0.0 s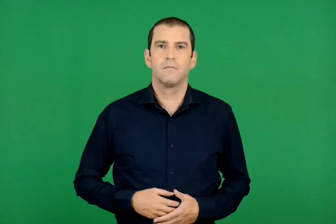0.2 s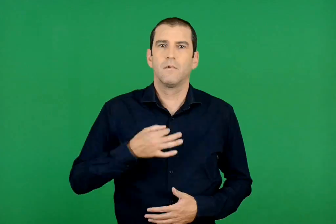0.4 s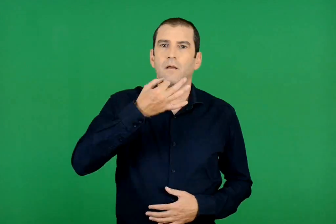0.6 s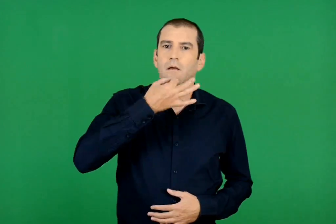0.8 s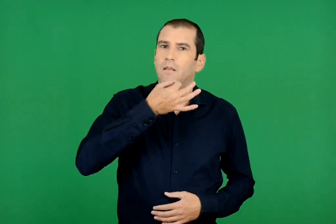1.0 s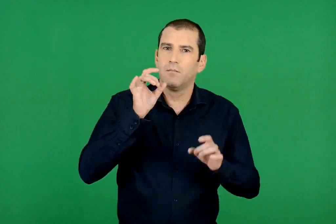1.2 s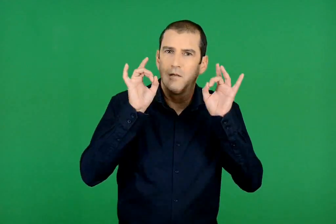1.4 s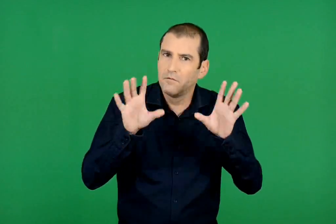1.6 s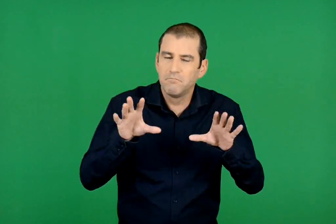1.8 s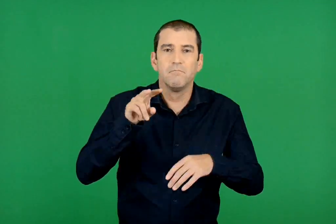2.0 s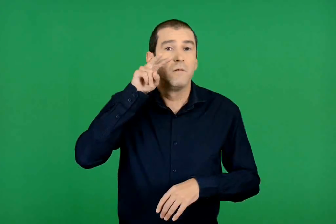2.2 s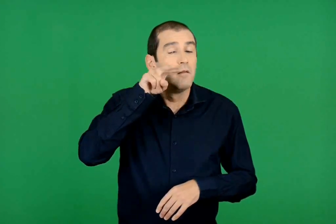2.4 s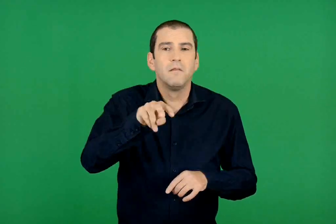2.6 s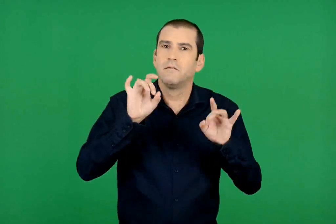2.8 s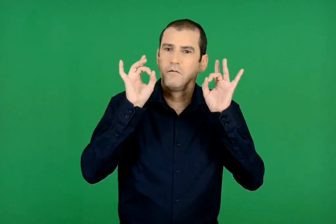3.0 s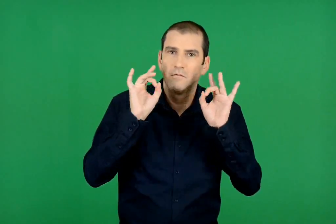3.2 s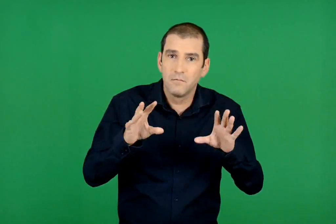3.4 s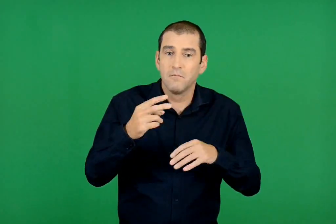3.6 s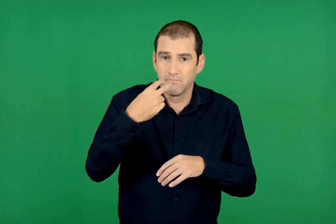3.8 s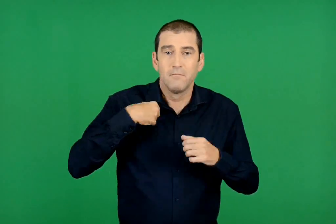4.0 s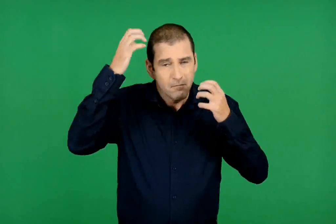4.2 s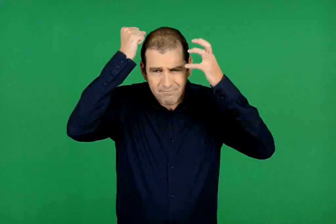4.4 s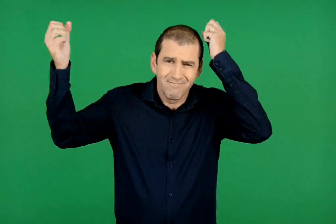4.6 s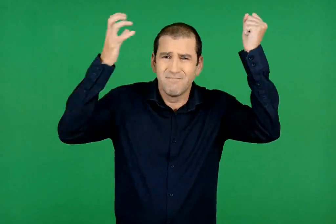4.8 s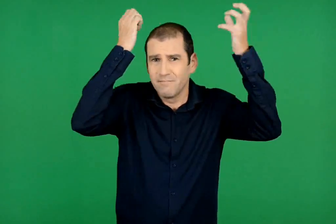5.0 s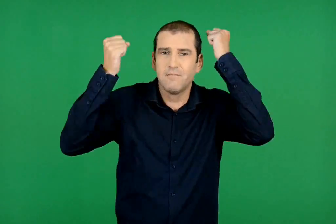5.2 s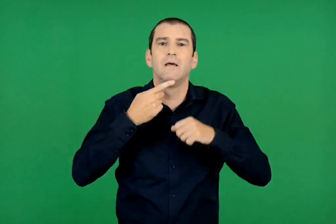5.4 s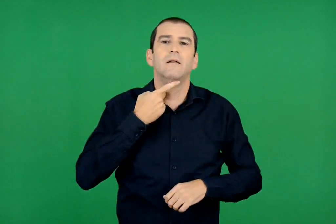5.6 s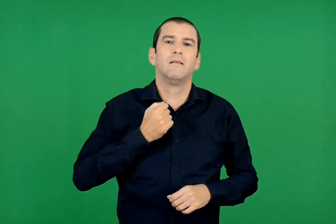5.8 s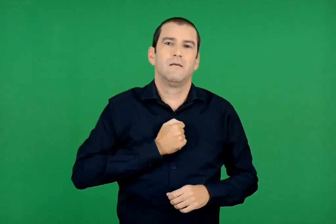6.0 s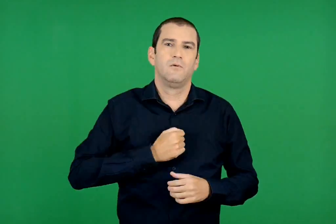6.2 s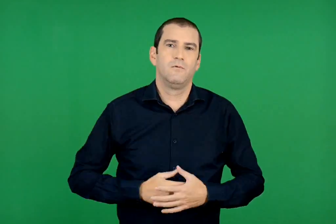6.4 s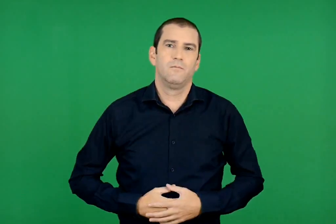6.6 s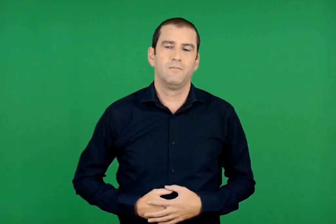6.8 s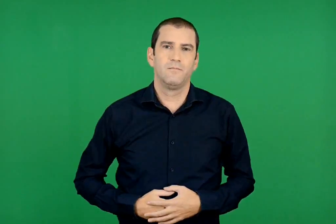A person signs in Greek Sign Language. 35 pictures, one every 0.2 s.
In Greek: δεν μιλάς , δεν κοιτάς , πώς μαδιέμαι γλυκέ μου
